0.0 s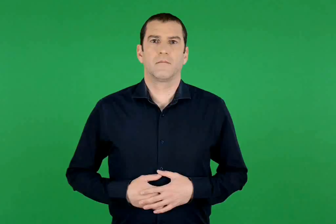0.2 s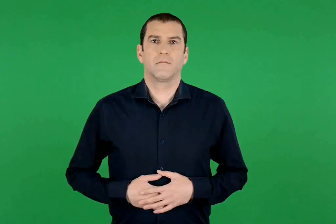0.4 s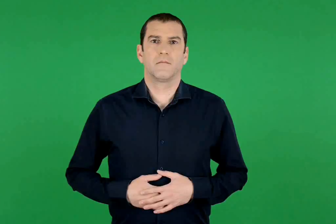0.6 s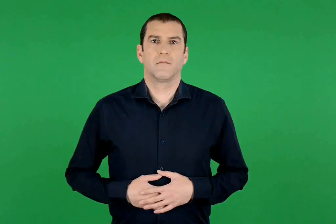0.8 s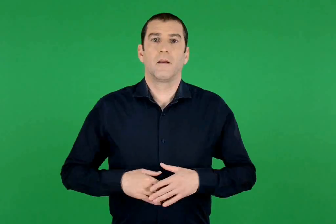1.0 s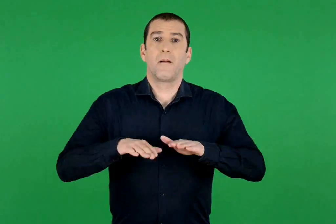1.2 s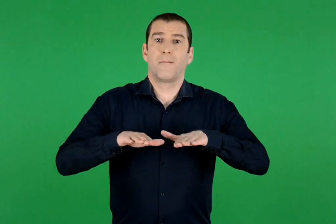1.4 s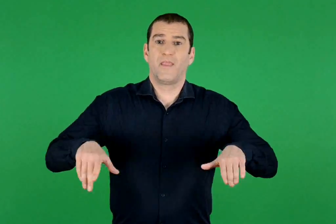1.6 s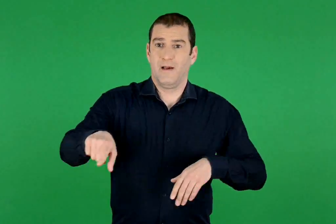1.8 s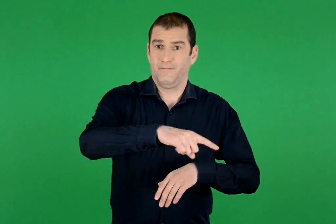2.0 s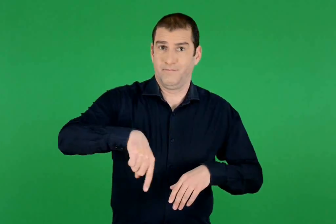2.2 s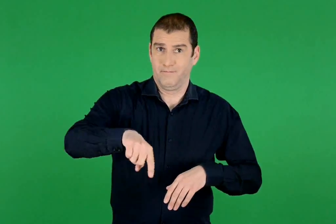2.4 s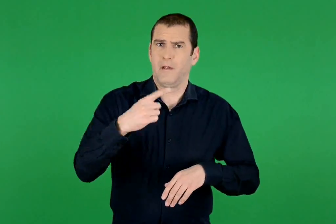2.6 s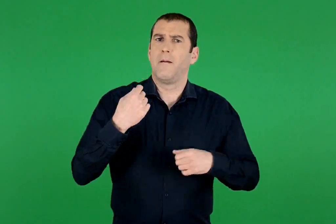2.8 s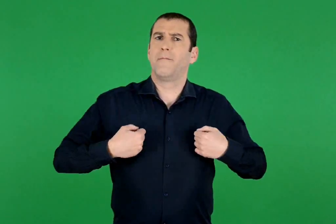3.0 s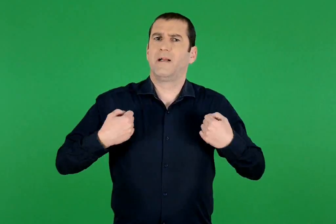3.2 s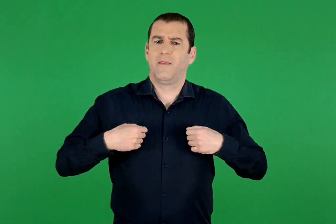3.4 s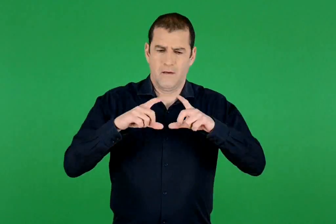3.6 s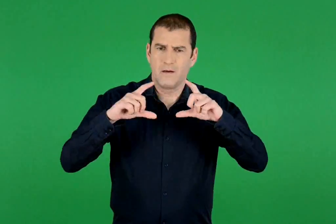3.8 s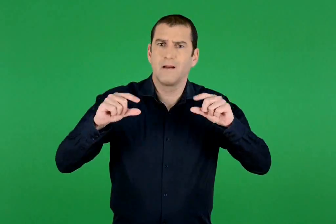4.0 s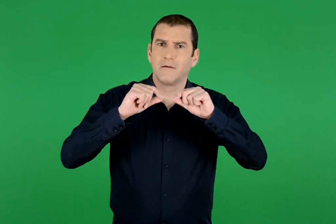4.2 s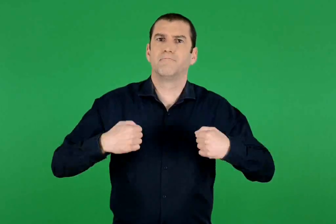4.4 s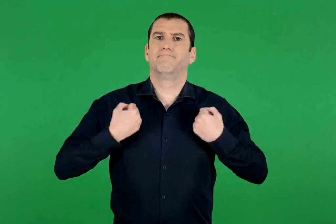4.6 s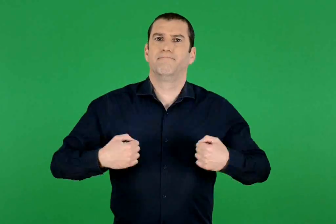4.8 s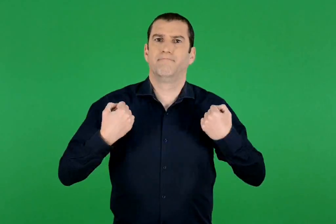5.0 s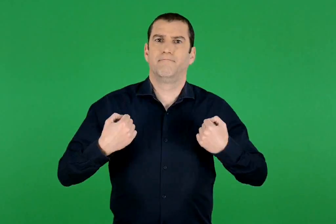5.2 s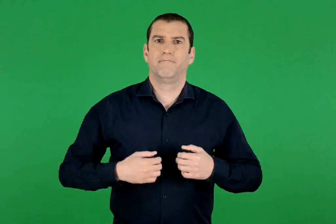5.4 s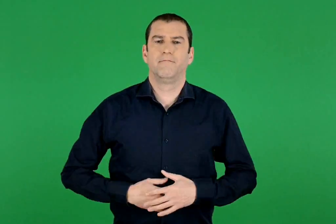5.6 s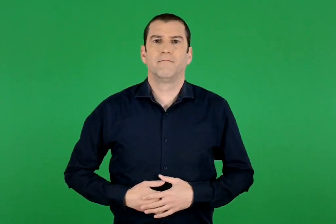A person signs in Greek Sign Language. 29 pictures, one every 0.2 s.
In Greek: τα παιδιά παίζουν ένα παιχνίδι με κάρτες
